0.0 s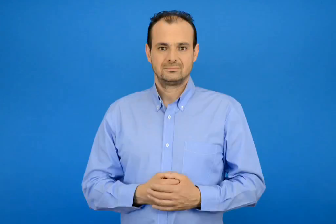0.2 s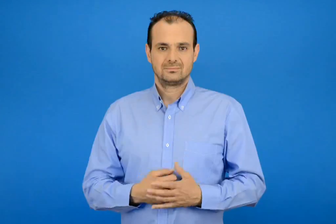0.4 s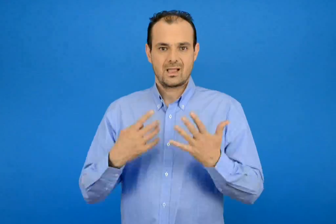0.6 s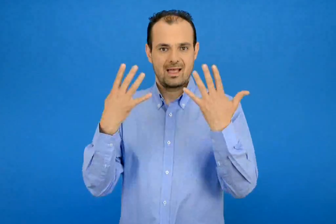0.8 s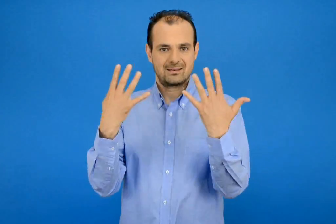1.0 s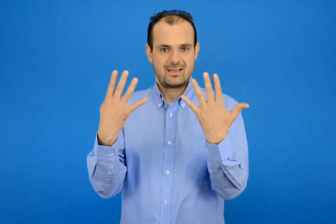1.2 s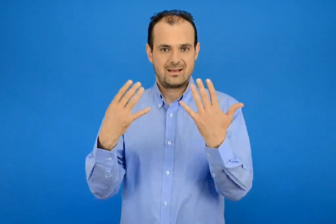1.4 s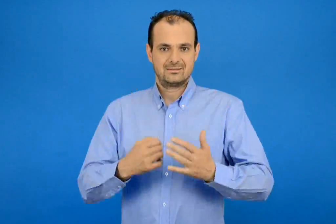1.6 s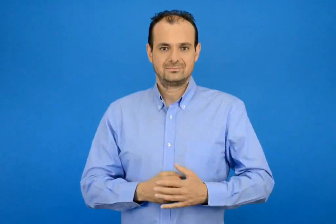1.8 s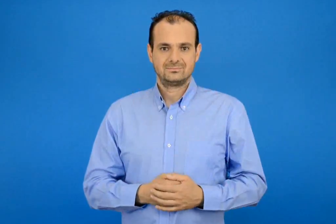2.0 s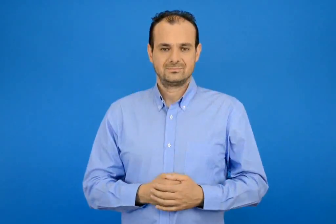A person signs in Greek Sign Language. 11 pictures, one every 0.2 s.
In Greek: εννέα
